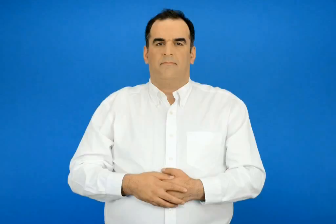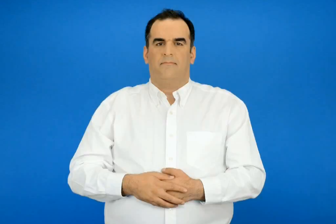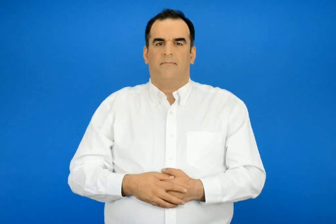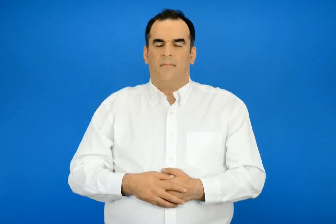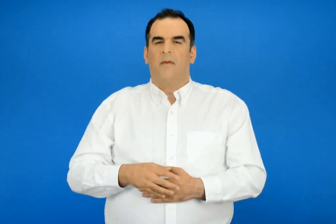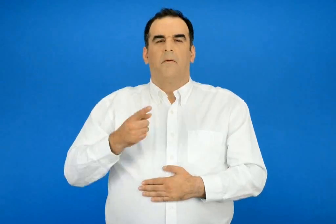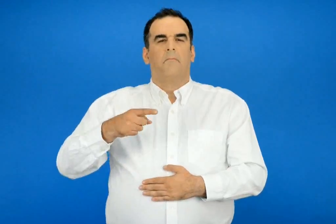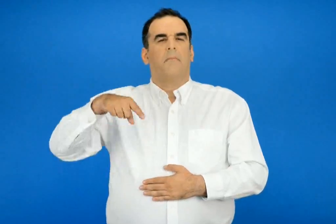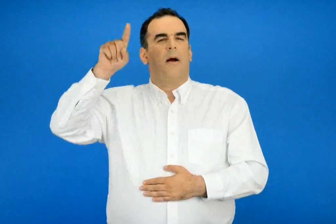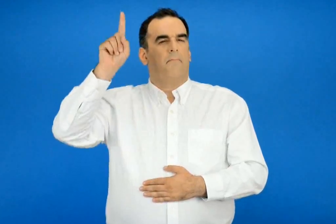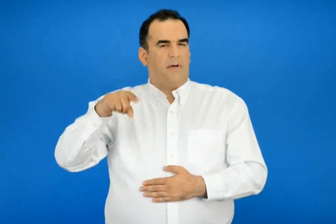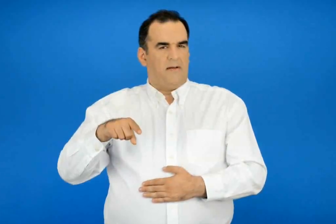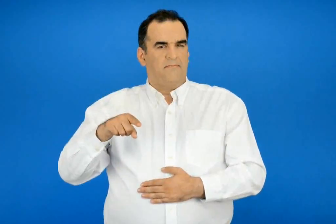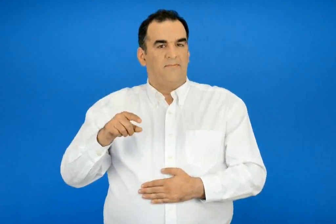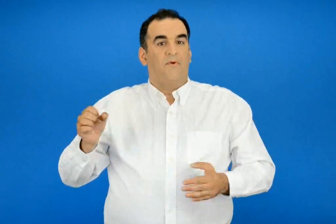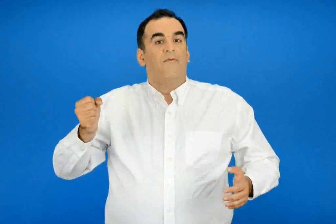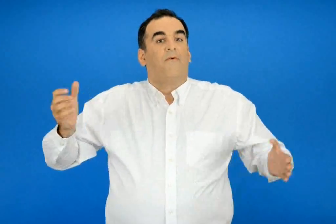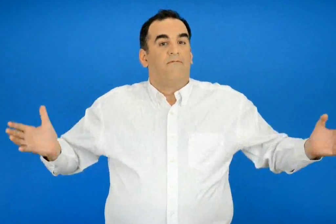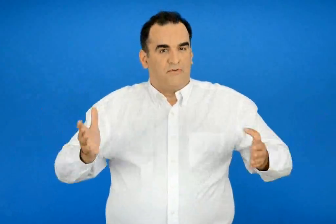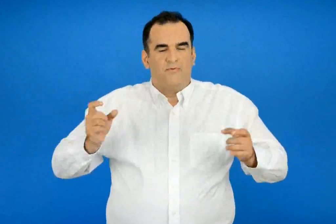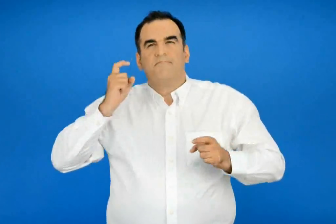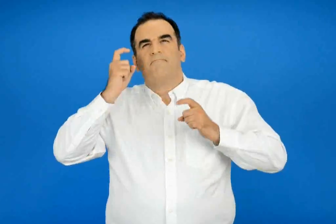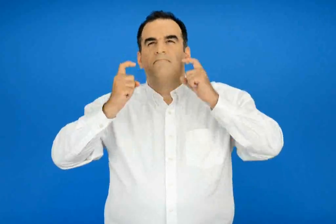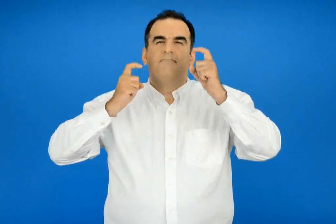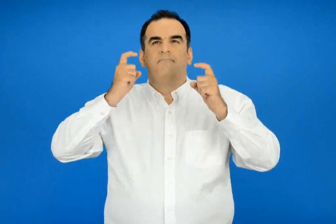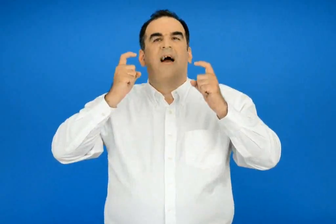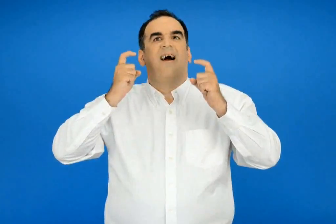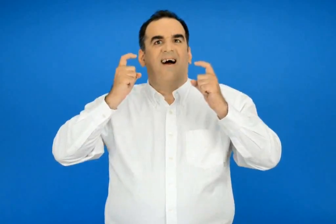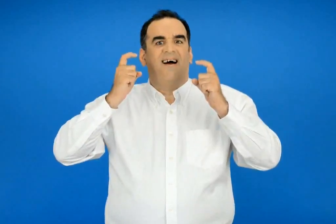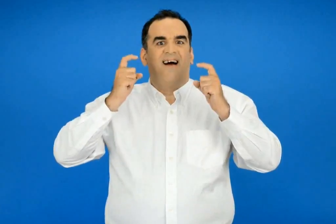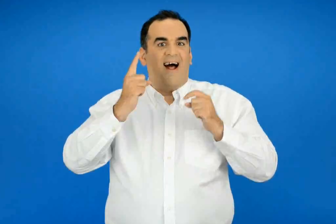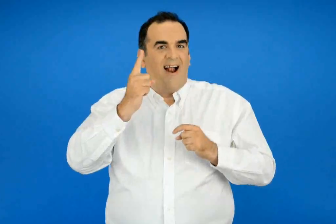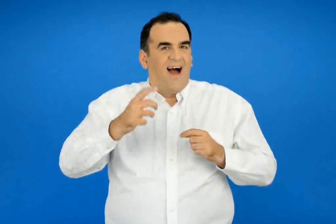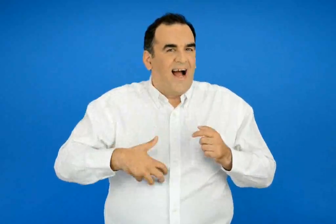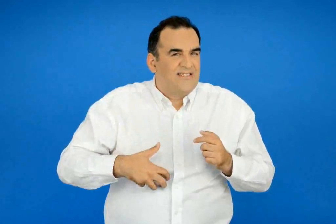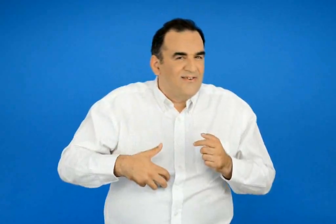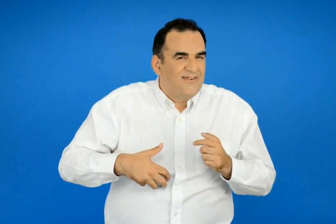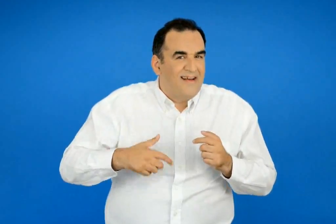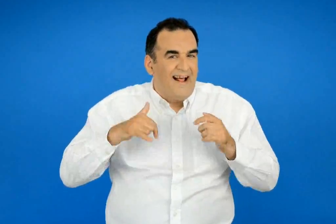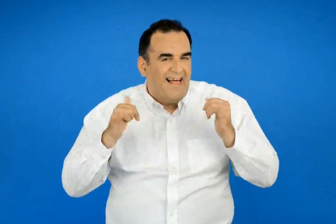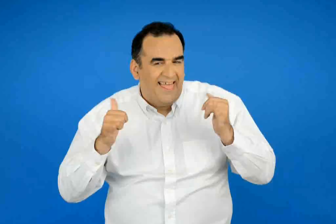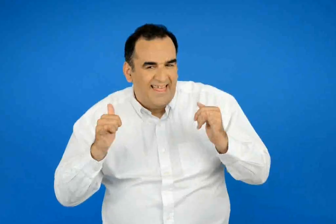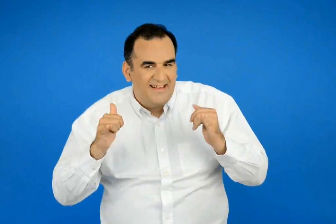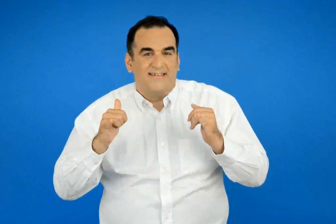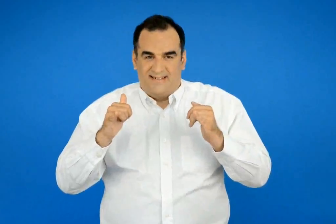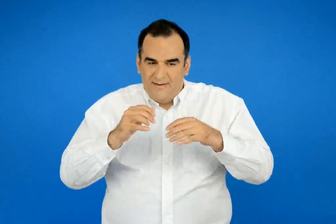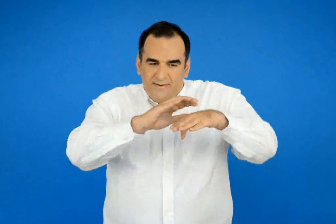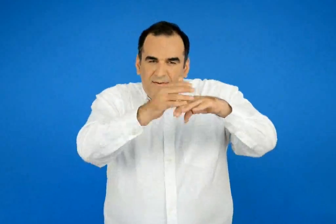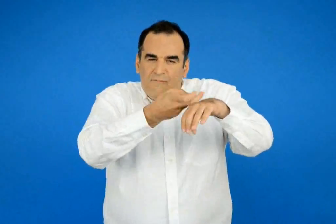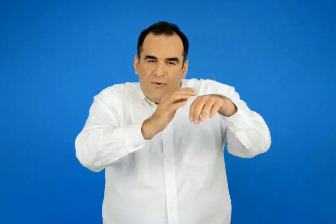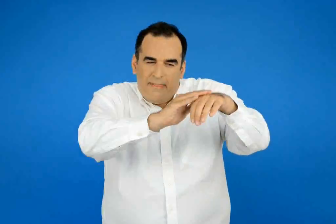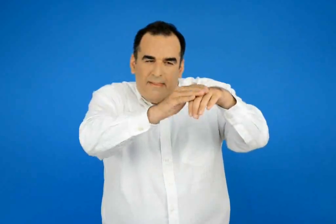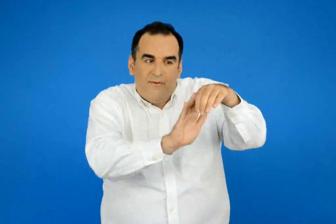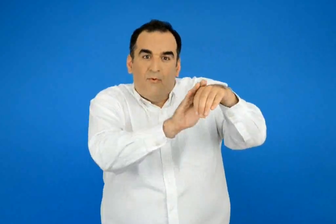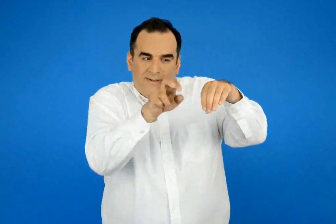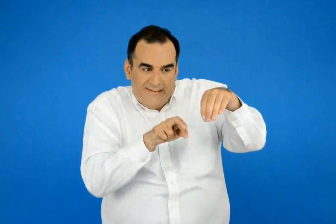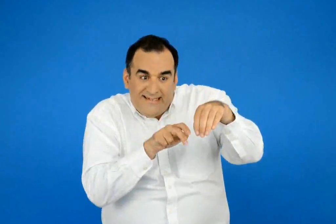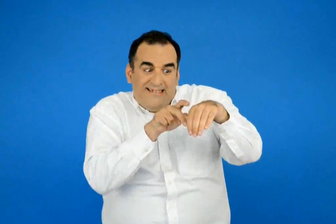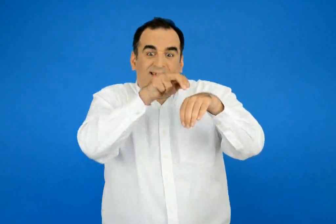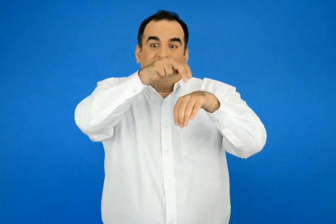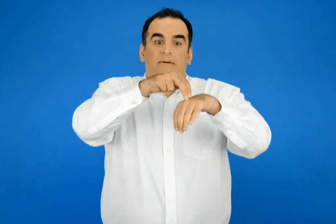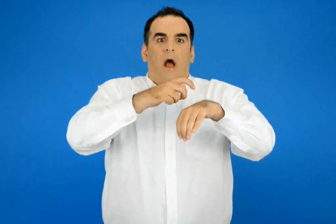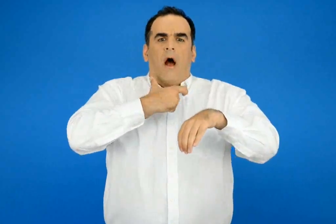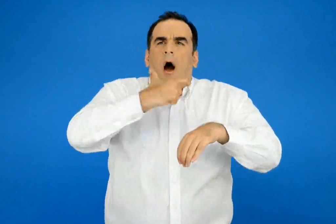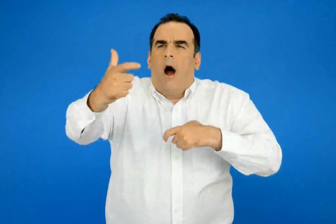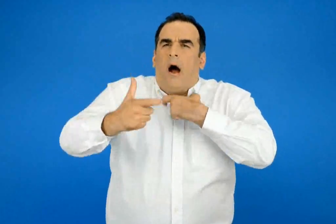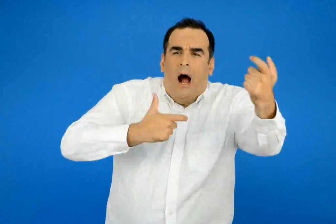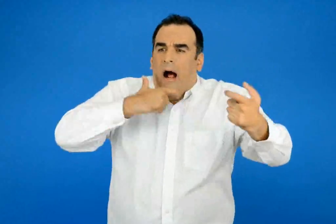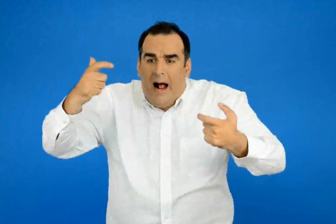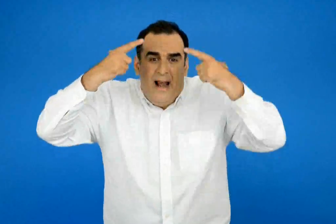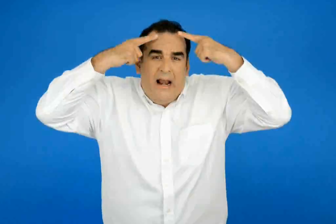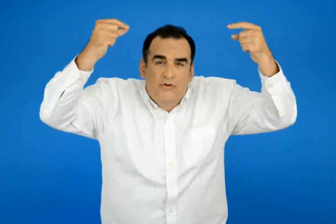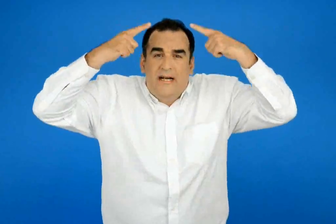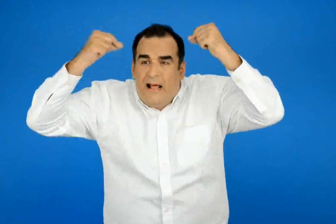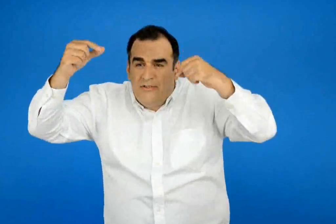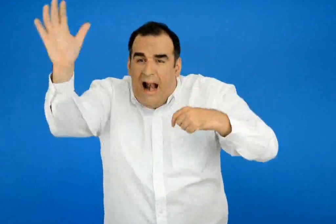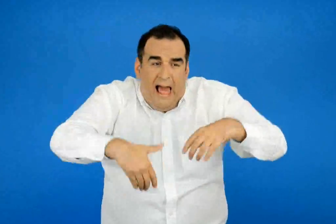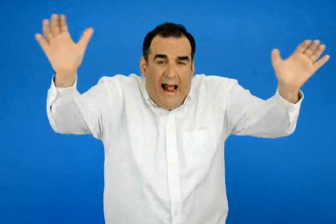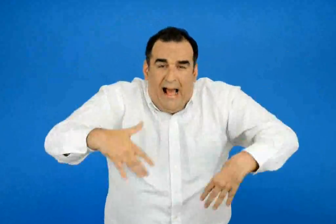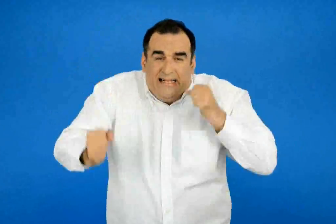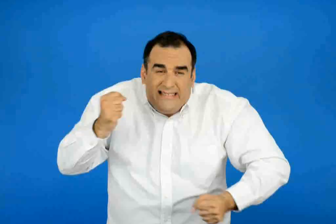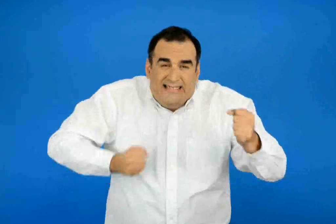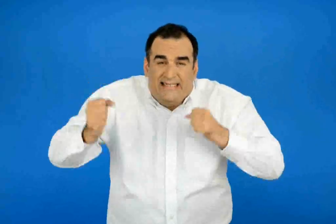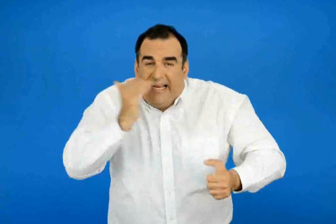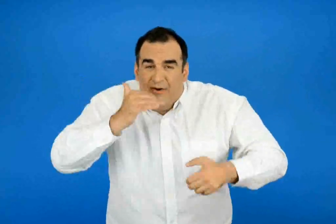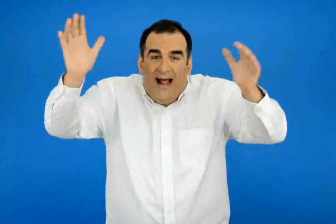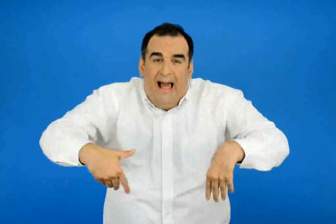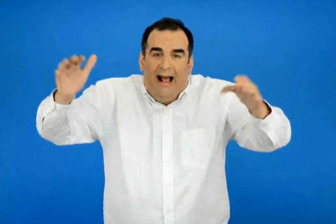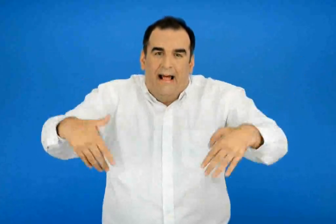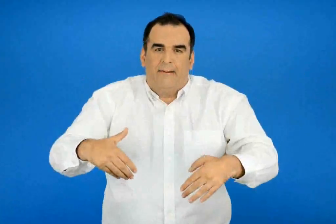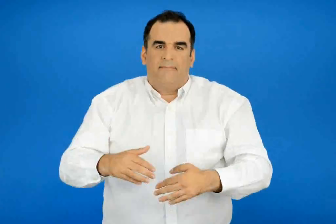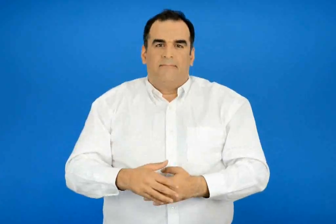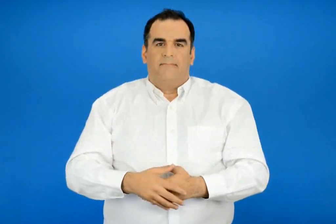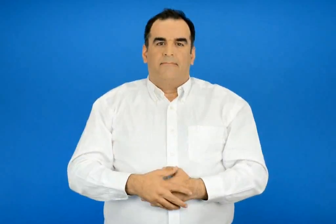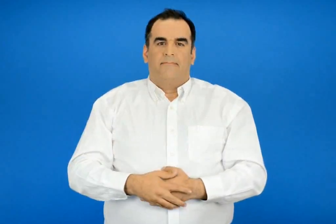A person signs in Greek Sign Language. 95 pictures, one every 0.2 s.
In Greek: μια μέρα αποφάσισε να κάνει ένα αστείο για να διασκεδάσει ανέβηκε σ ένα ύψωμα και άρχισε να φωνάζει λύκος λύκος τρέξτε
